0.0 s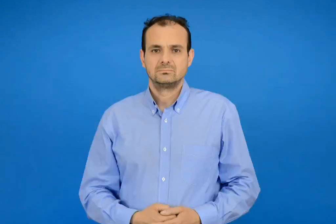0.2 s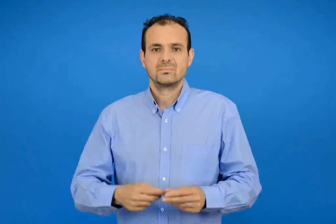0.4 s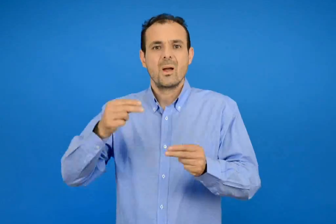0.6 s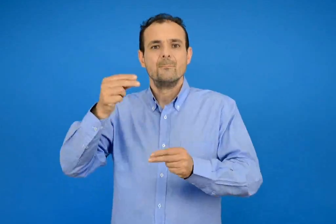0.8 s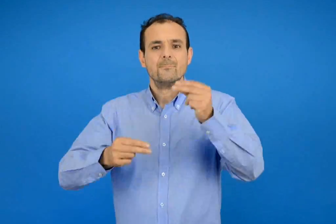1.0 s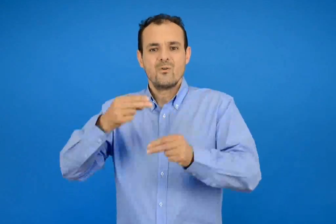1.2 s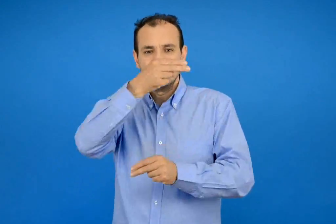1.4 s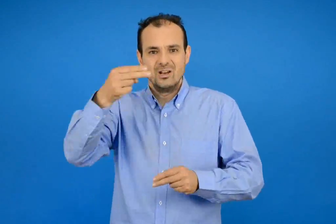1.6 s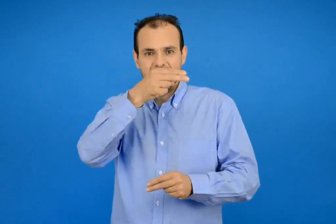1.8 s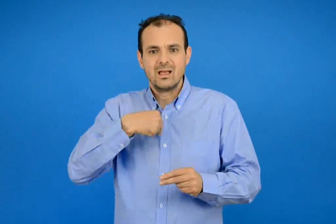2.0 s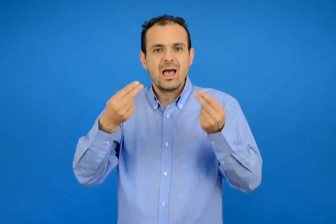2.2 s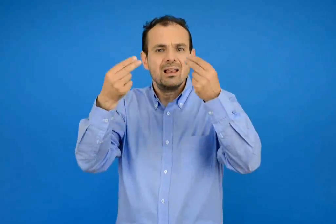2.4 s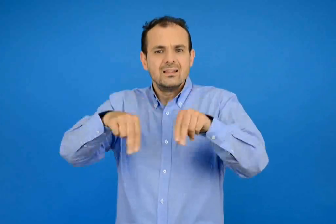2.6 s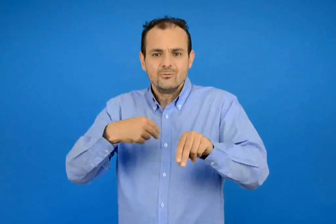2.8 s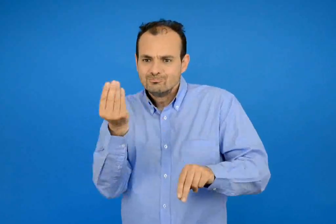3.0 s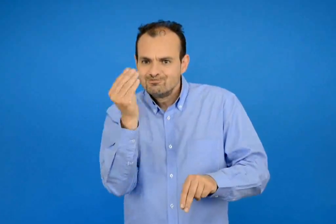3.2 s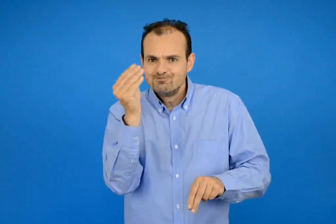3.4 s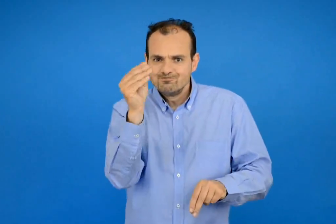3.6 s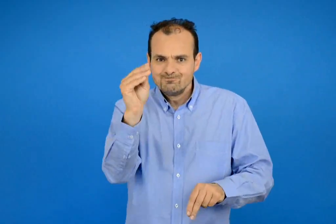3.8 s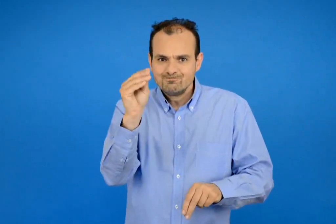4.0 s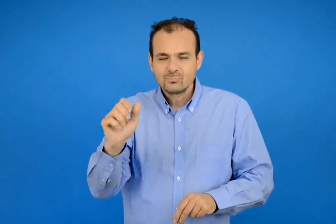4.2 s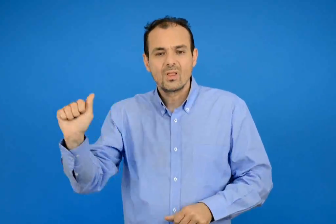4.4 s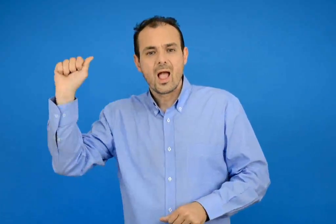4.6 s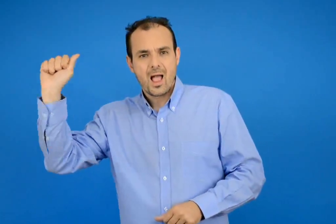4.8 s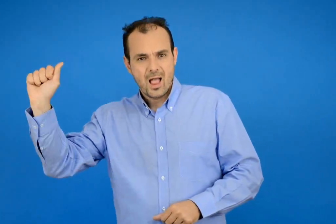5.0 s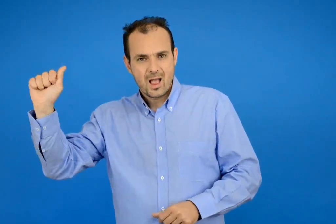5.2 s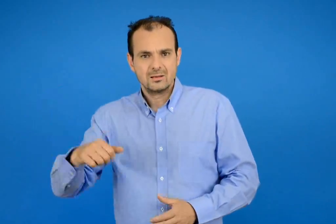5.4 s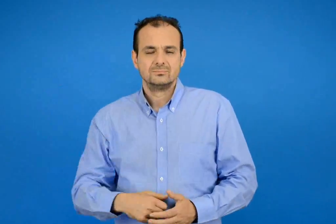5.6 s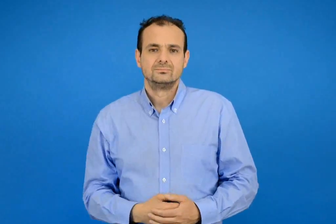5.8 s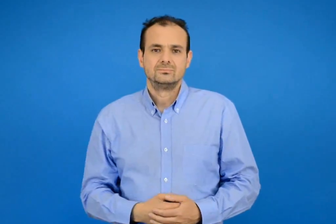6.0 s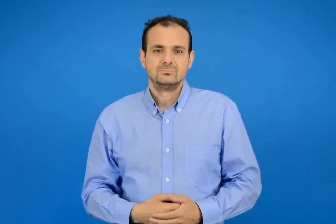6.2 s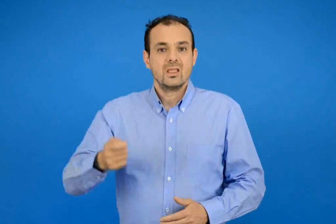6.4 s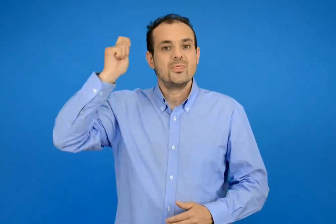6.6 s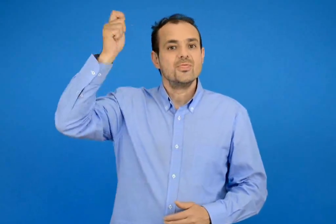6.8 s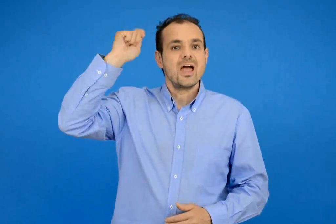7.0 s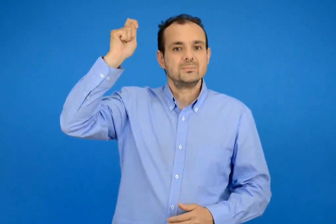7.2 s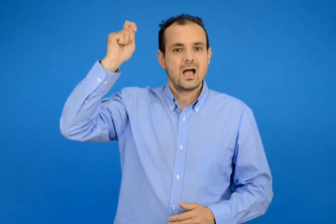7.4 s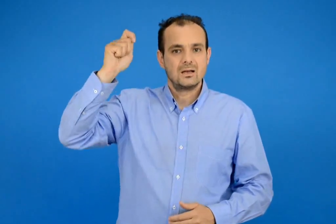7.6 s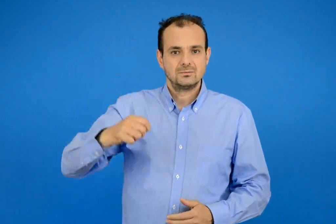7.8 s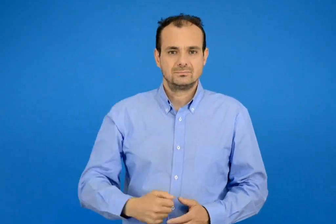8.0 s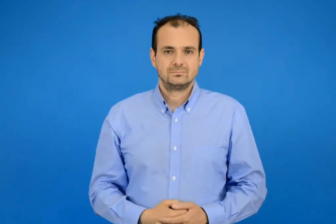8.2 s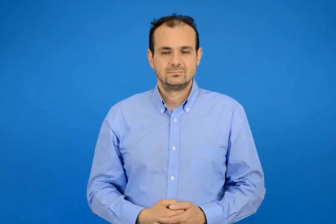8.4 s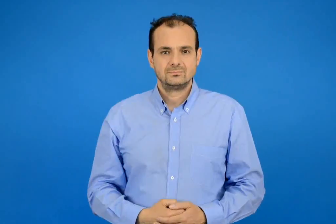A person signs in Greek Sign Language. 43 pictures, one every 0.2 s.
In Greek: λύνω σύνθετα προβλήματα α στο διάλειμμα
